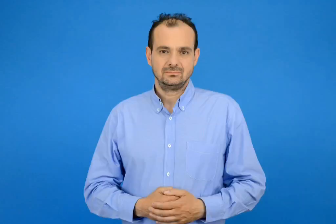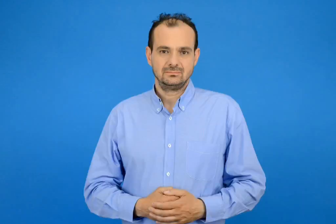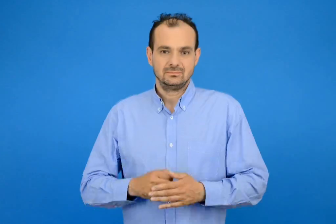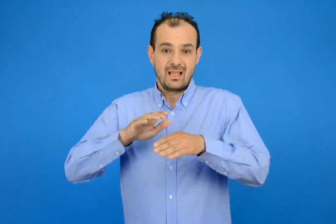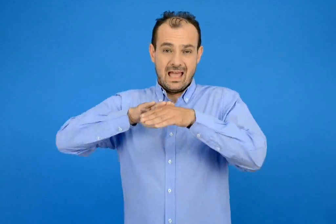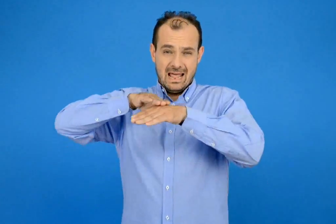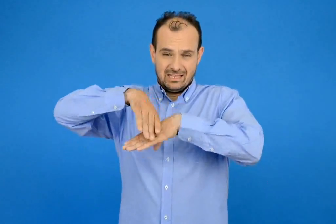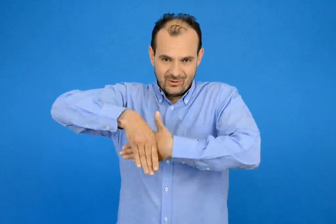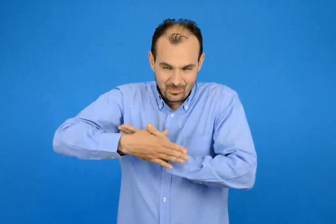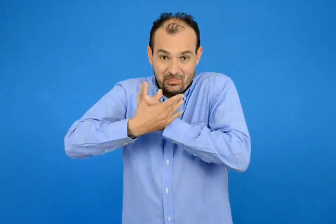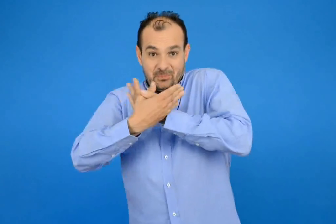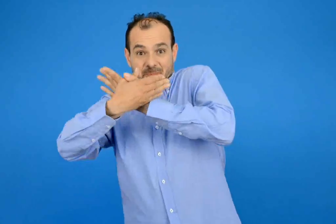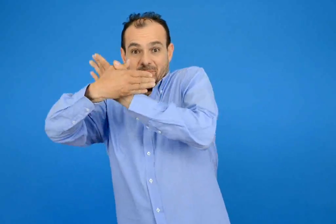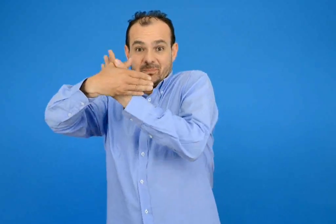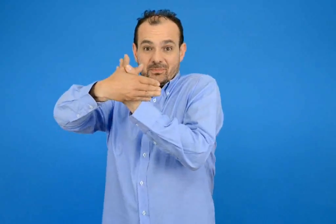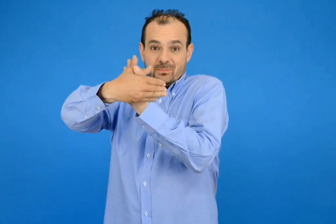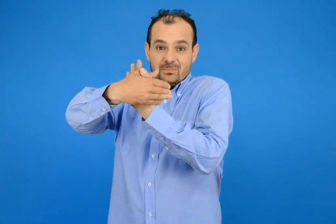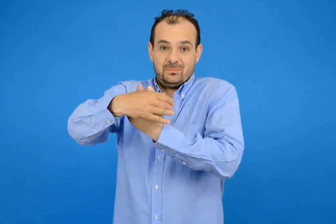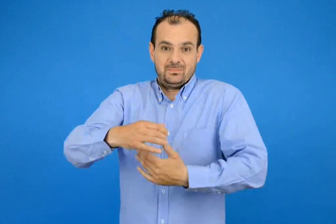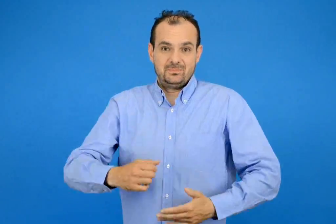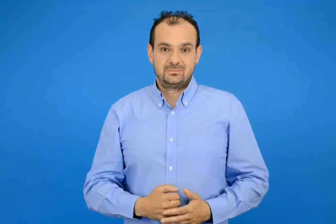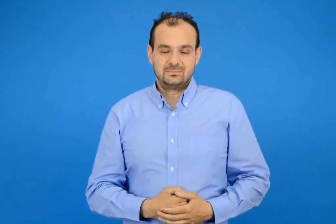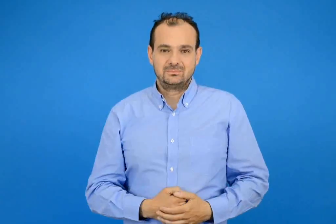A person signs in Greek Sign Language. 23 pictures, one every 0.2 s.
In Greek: νυχτοπεταλούδα
